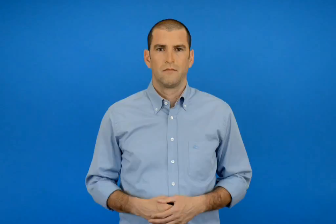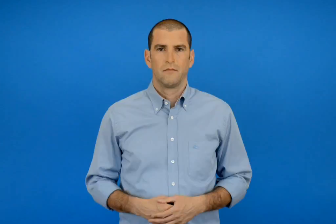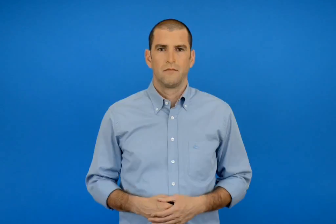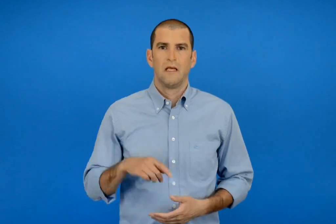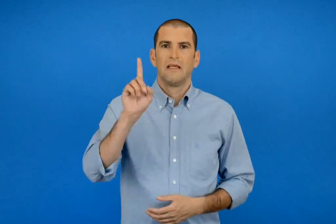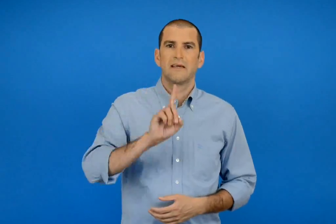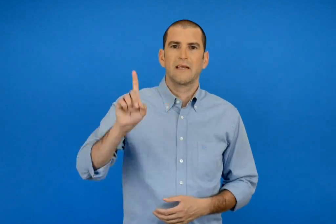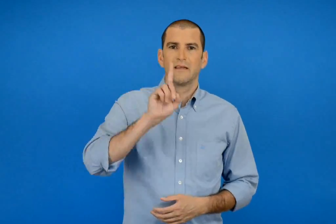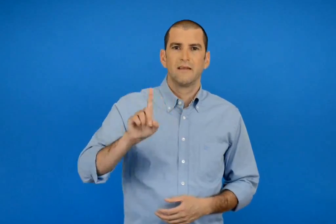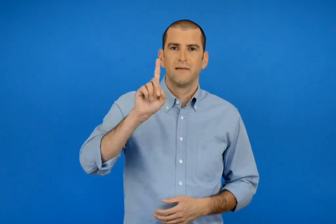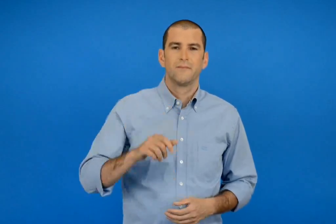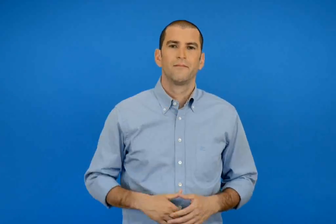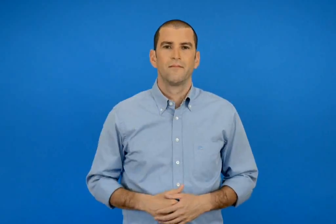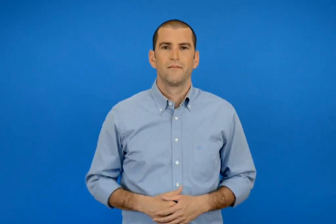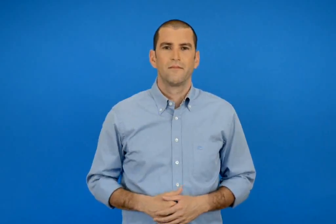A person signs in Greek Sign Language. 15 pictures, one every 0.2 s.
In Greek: κυριακή
